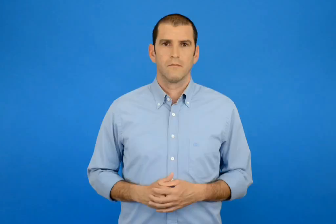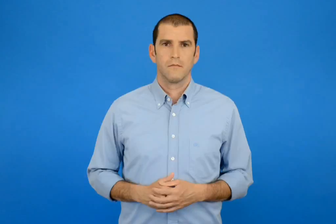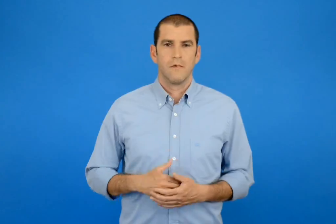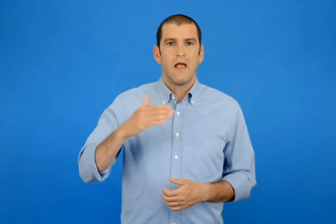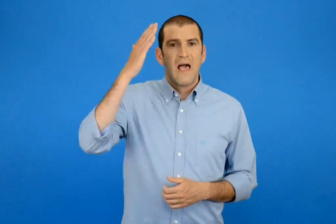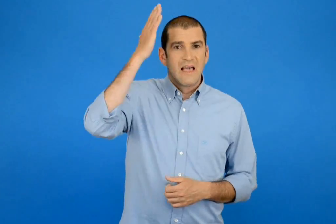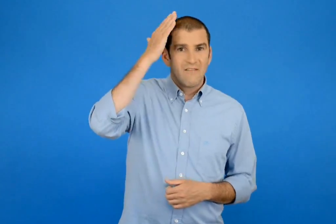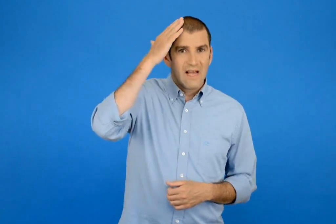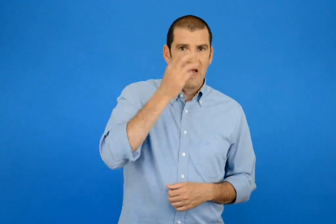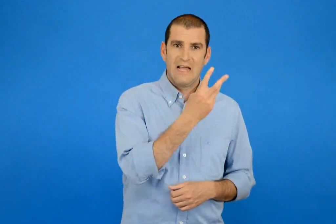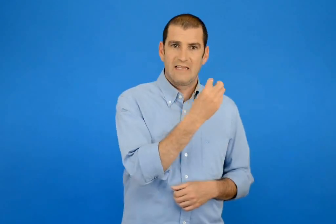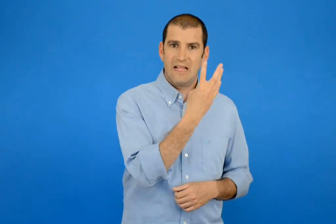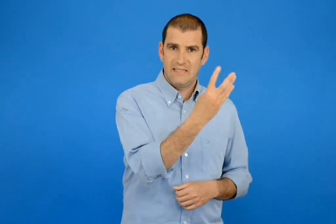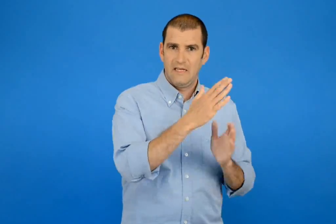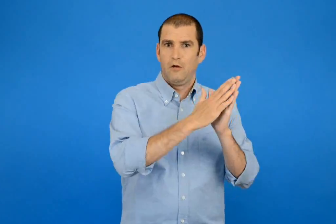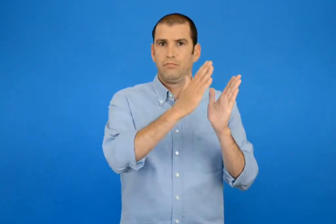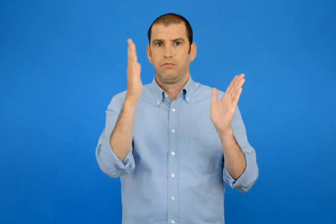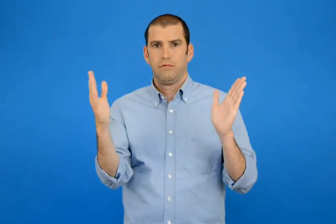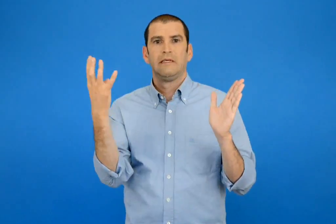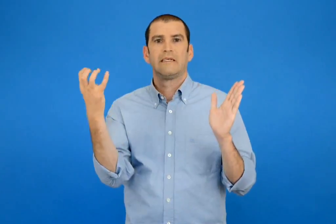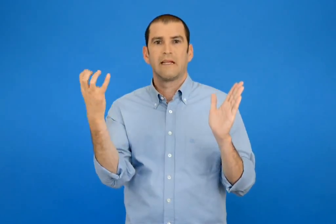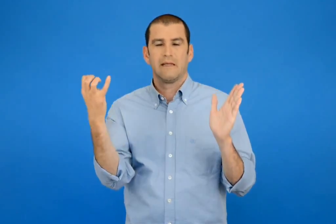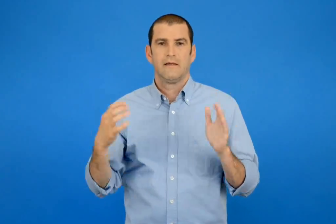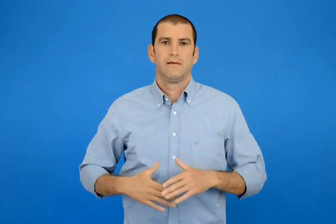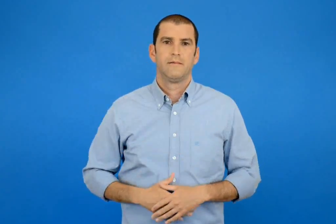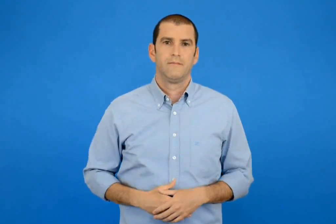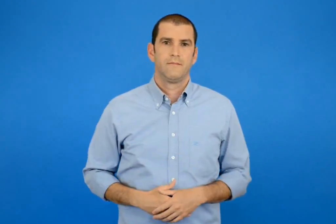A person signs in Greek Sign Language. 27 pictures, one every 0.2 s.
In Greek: κεφάλαια 34 - 40
